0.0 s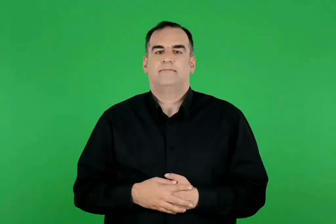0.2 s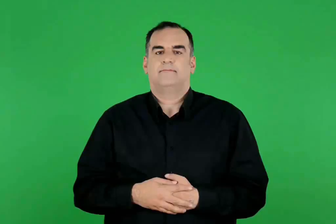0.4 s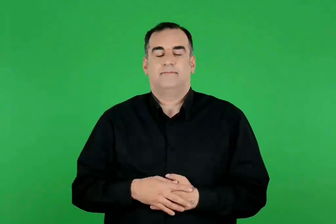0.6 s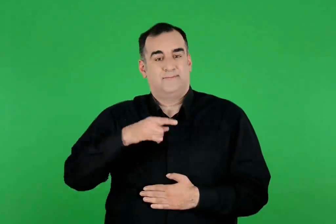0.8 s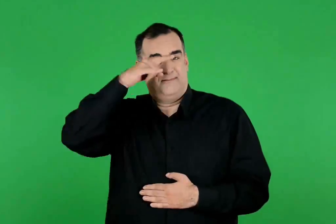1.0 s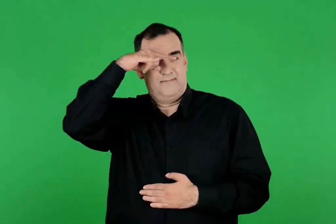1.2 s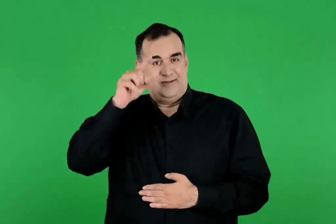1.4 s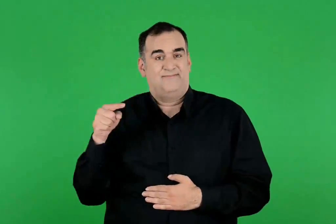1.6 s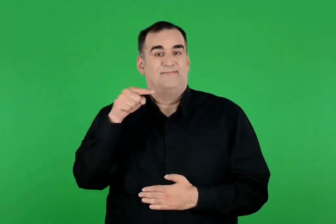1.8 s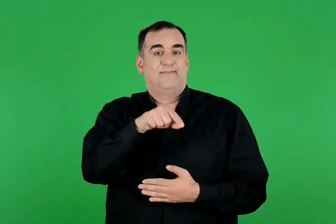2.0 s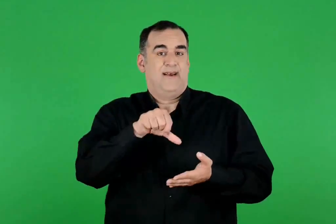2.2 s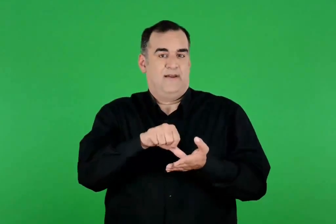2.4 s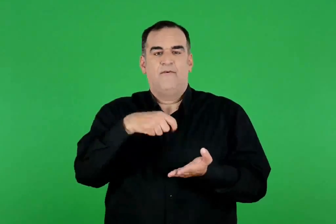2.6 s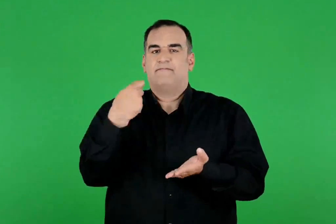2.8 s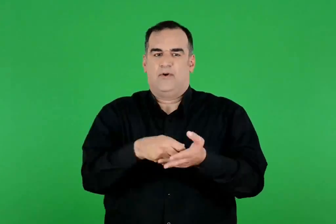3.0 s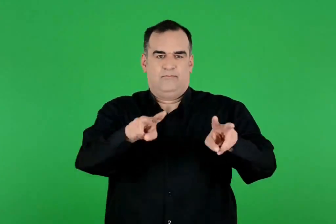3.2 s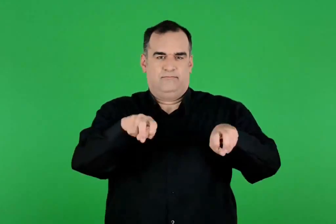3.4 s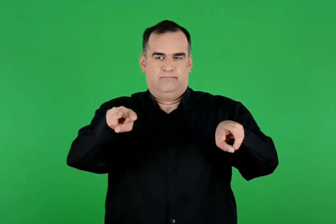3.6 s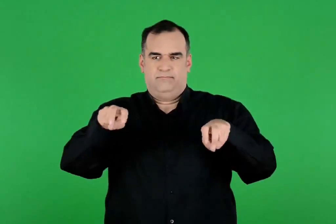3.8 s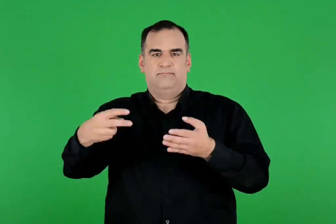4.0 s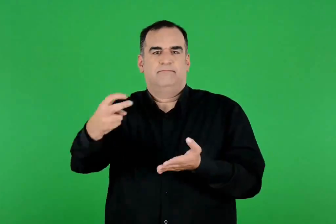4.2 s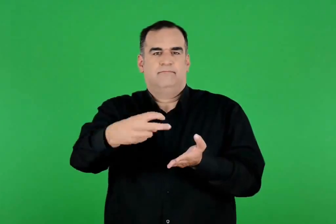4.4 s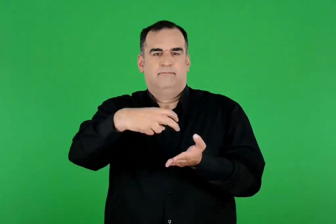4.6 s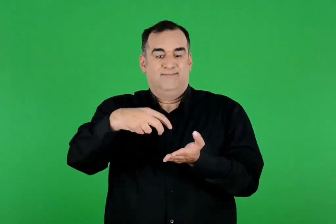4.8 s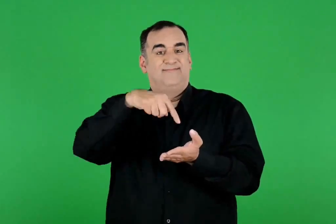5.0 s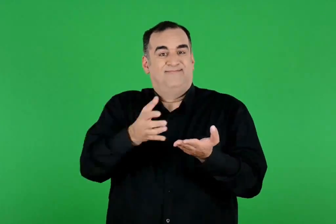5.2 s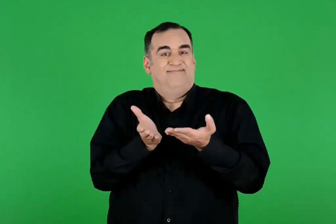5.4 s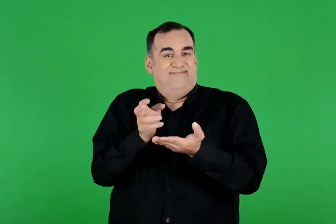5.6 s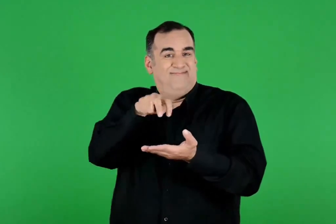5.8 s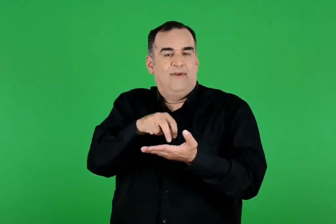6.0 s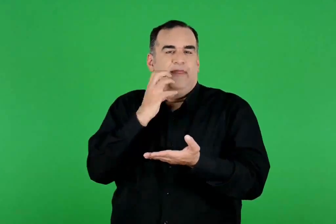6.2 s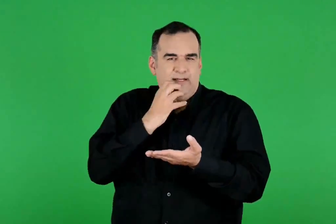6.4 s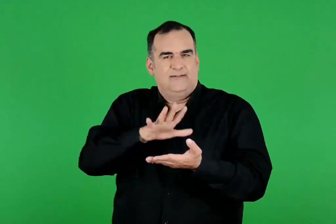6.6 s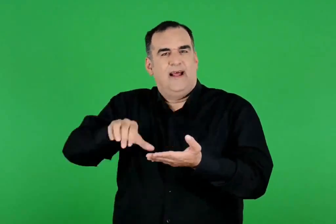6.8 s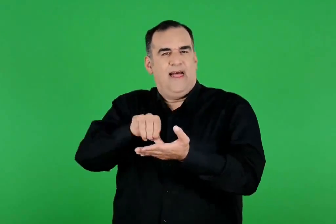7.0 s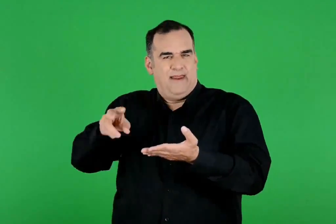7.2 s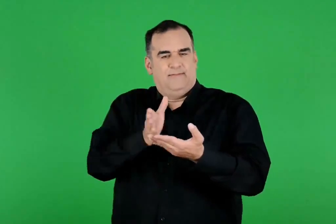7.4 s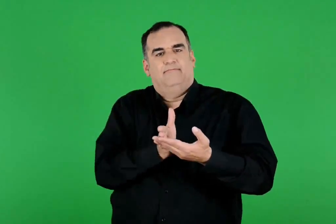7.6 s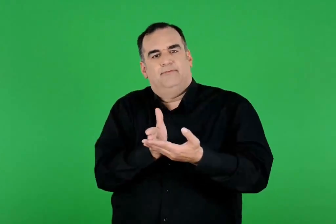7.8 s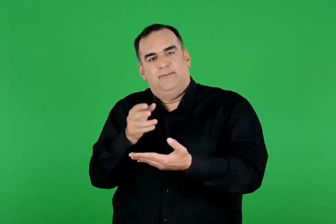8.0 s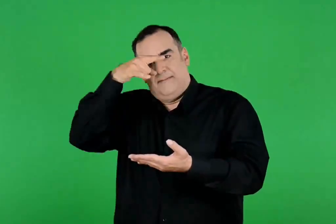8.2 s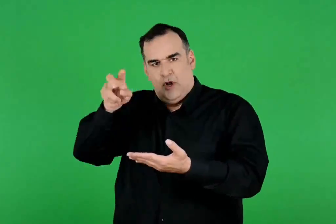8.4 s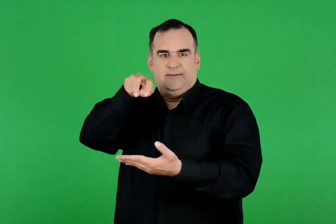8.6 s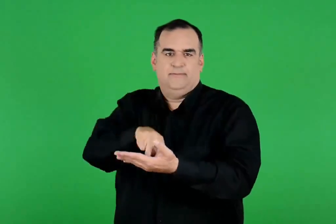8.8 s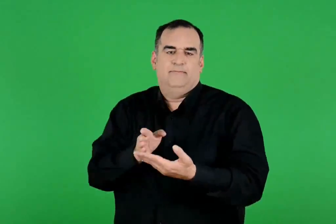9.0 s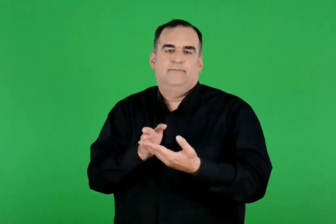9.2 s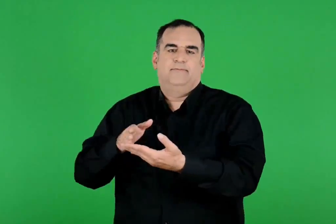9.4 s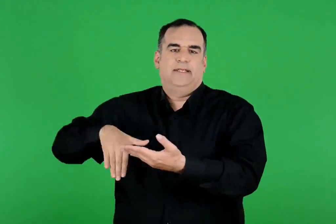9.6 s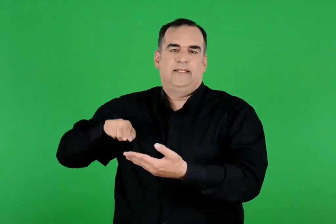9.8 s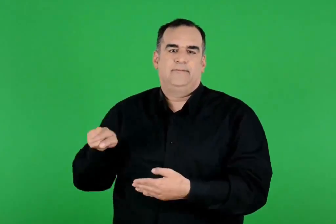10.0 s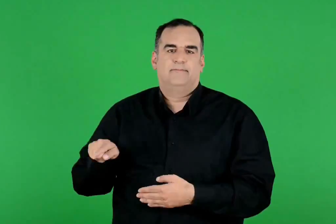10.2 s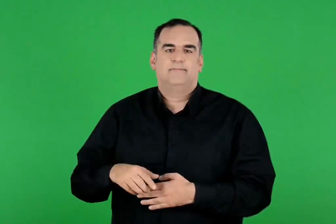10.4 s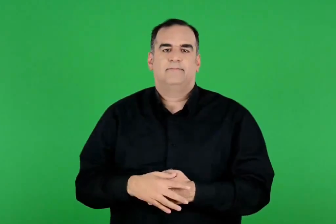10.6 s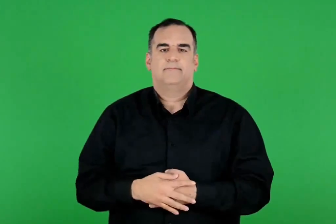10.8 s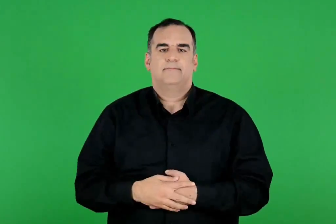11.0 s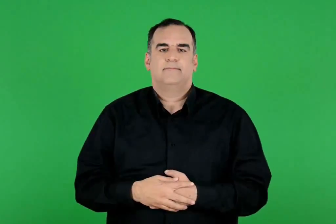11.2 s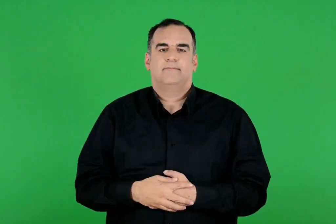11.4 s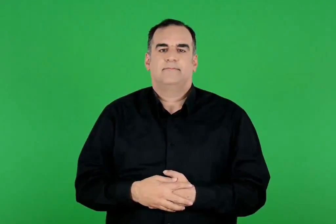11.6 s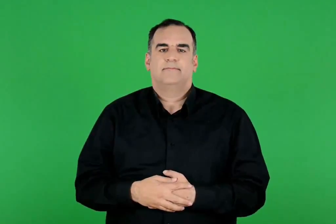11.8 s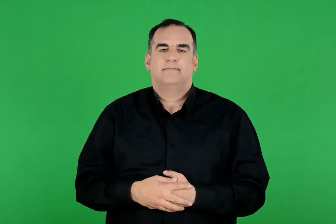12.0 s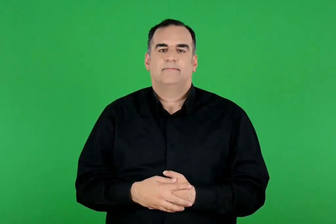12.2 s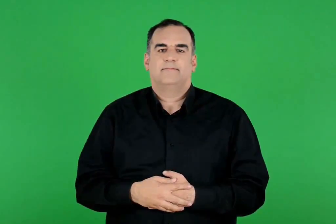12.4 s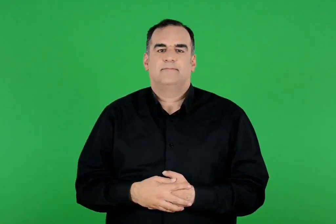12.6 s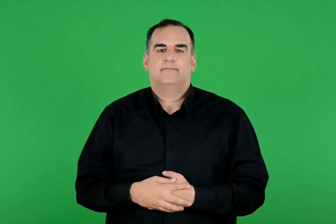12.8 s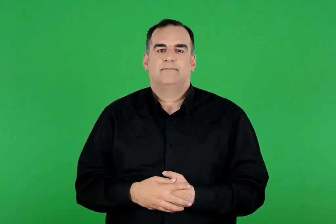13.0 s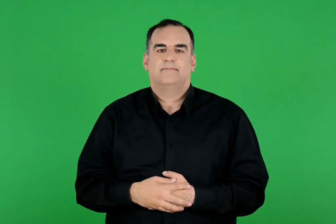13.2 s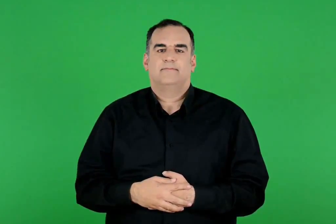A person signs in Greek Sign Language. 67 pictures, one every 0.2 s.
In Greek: μάλιστα στο πλοίο που πήγαινε τον θησέα και τα παιδιά των αθηναίων στην κρήτη βρισκόταν κι ο μίνωας , που είχε πάει ο ίδιος να παραλάβει τον βαρύ φόρο της αθήνας
